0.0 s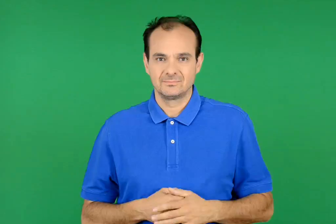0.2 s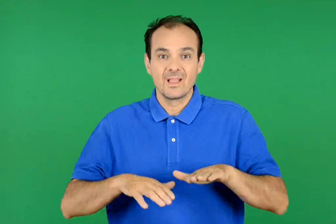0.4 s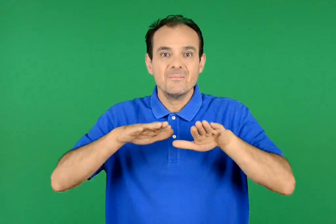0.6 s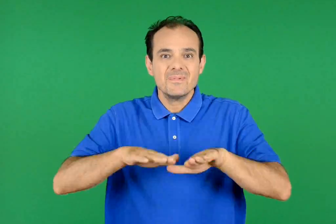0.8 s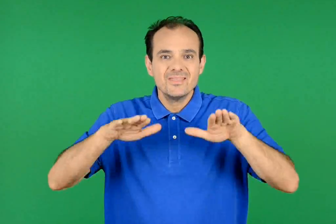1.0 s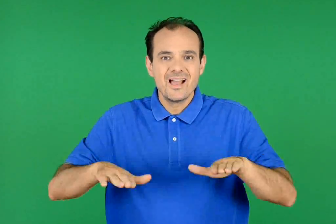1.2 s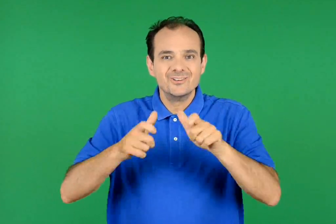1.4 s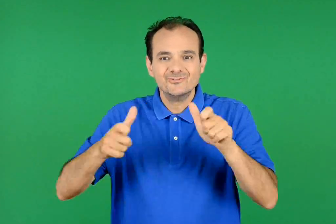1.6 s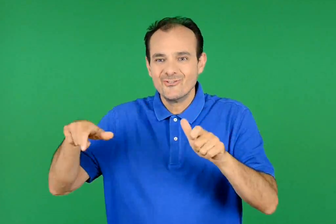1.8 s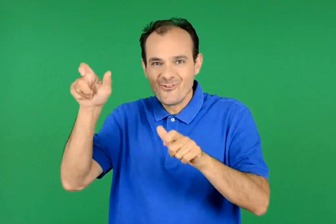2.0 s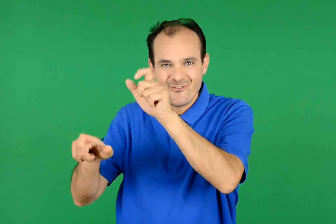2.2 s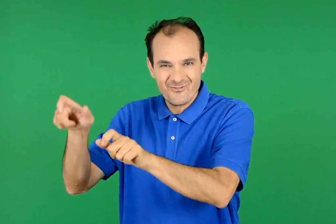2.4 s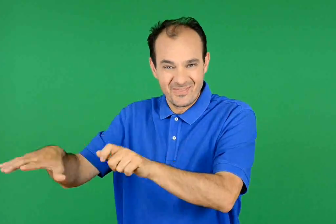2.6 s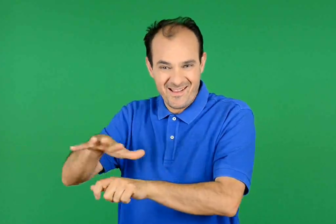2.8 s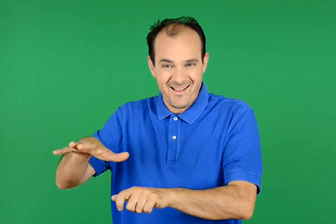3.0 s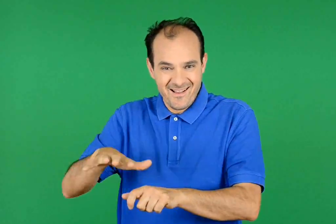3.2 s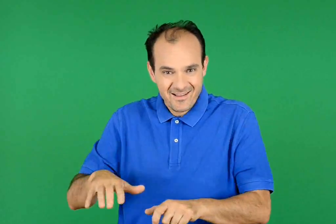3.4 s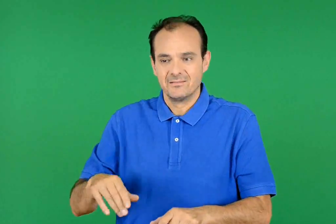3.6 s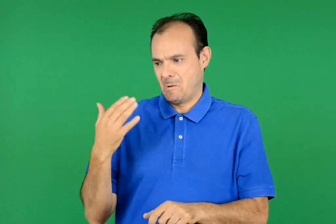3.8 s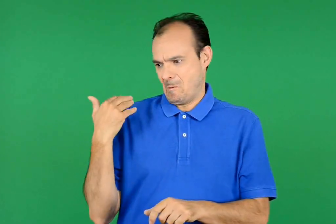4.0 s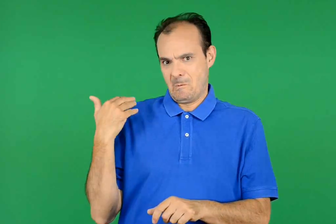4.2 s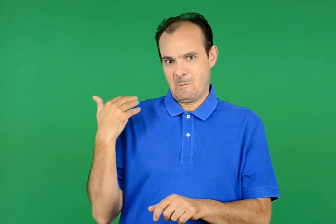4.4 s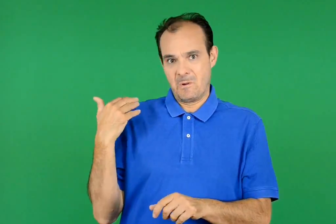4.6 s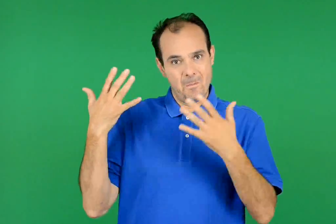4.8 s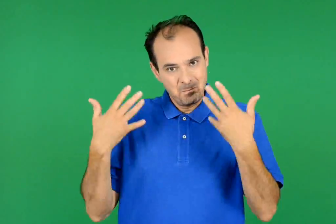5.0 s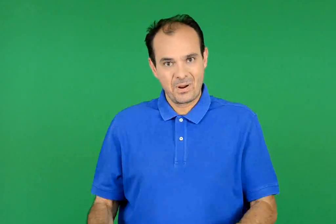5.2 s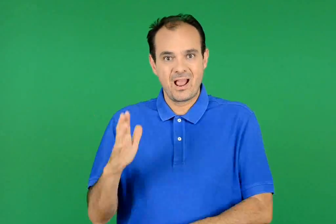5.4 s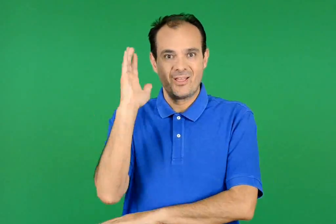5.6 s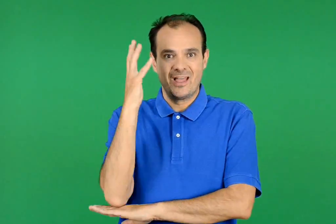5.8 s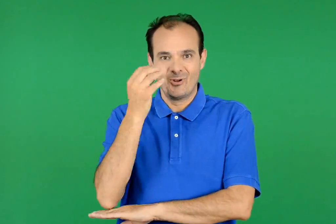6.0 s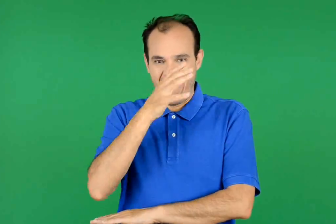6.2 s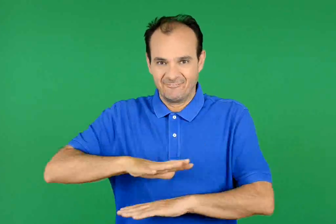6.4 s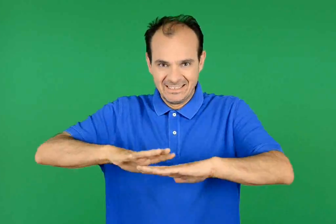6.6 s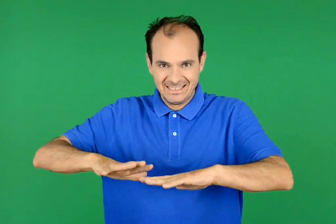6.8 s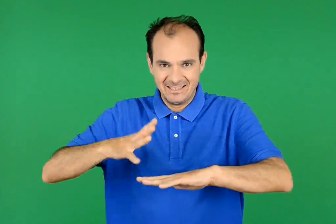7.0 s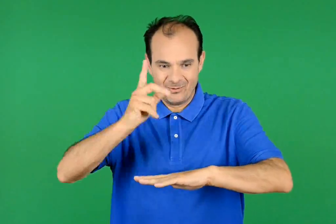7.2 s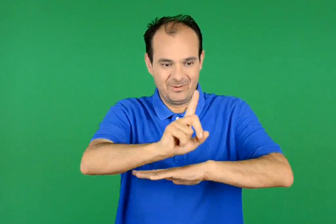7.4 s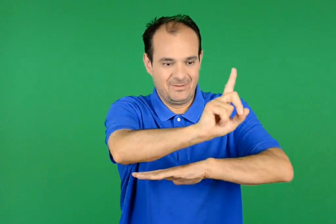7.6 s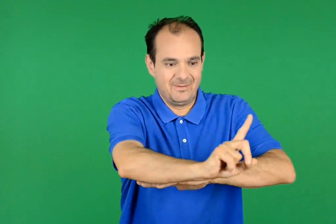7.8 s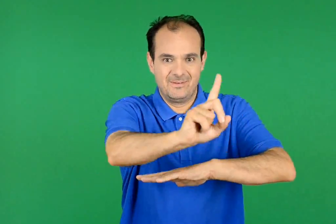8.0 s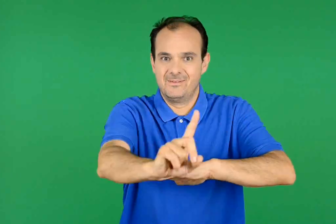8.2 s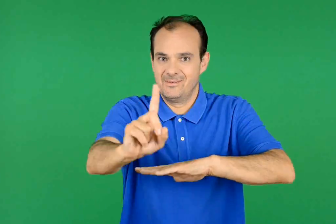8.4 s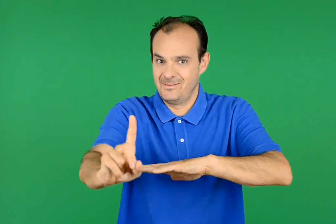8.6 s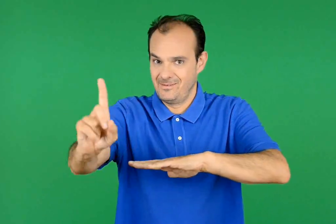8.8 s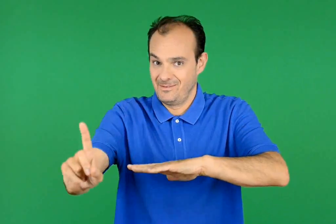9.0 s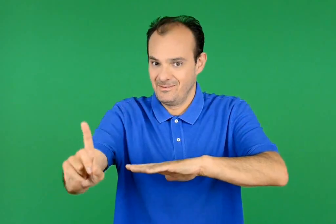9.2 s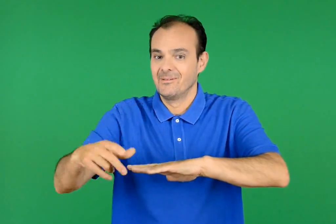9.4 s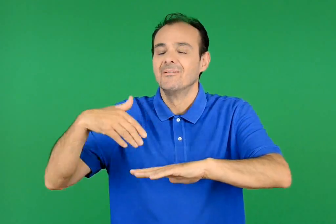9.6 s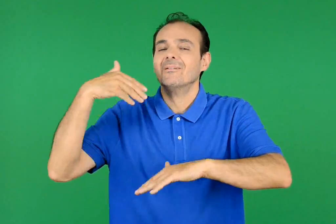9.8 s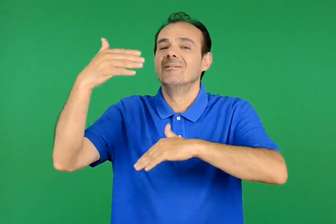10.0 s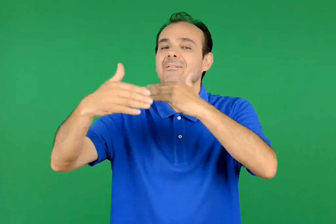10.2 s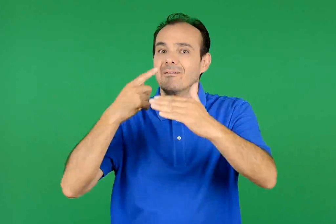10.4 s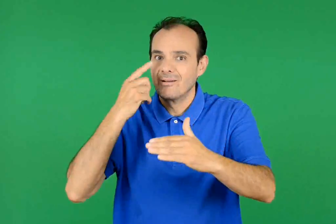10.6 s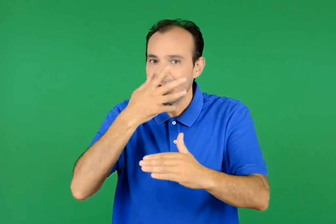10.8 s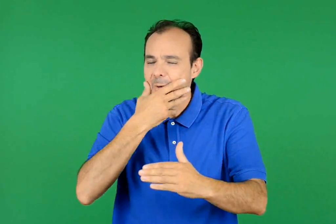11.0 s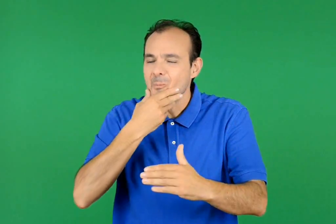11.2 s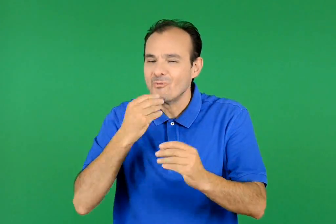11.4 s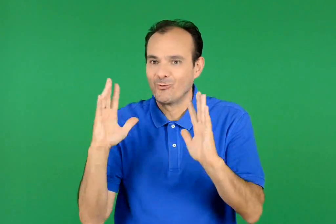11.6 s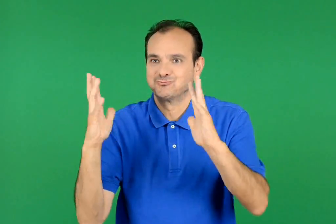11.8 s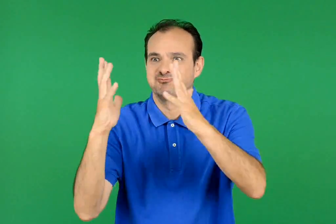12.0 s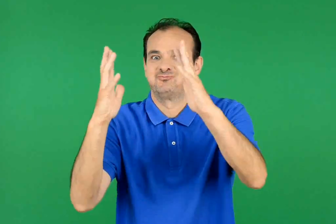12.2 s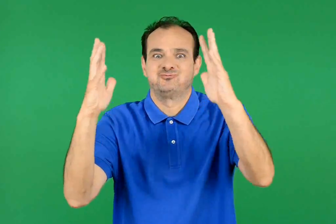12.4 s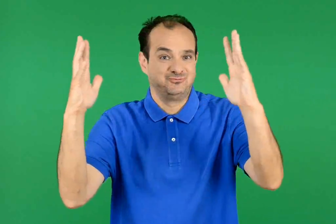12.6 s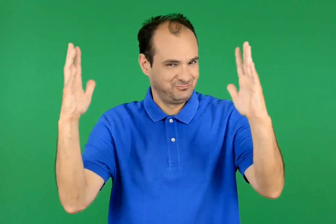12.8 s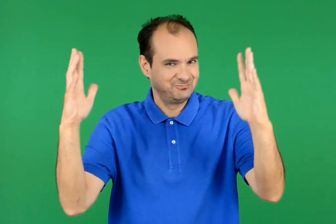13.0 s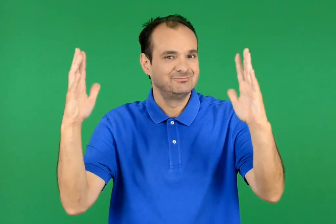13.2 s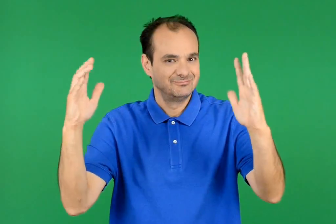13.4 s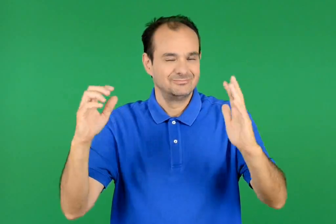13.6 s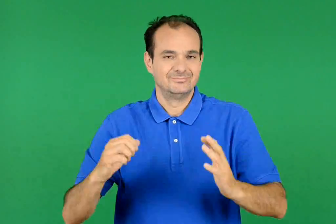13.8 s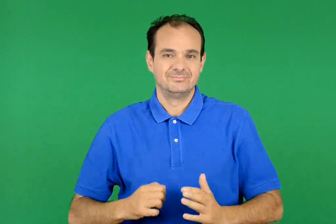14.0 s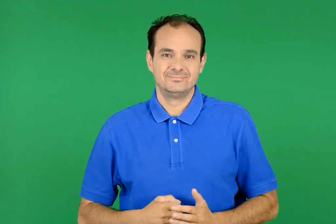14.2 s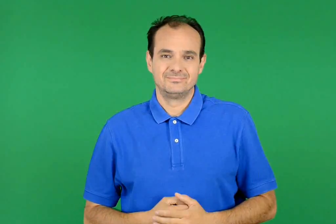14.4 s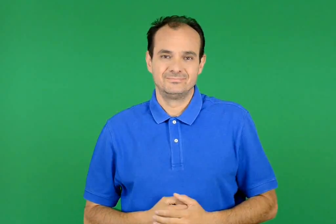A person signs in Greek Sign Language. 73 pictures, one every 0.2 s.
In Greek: πρόσφατα έχει δεντροφυτευτεί από τα παιδιά του σχολείου και σύντομα η ομορφιά της θα γίνει ακόμα μεγαλύτερη
